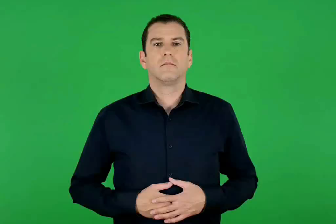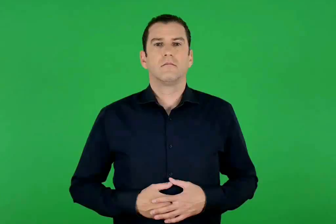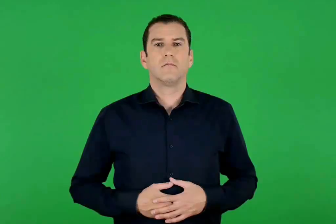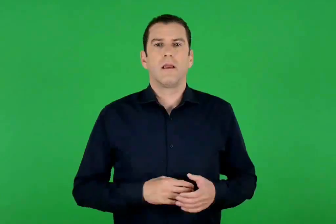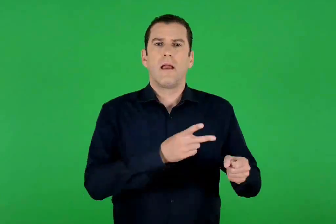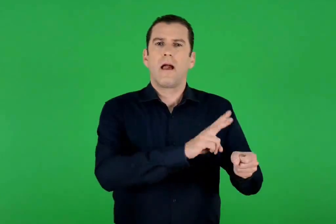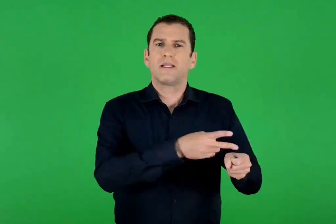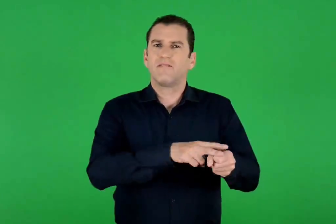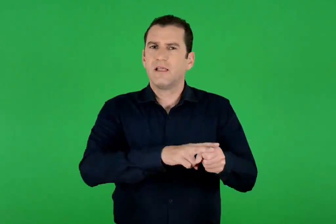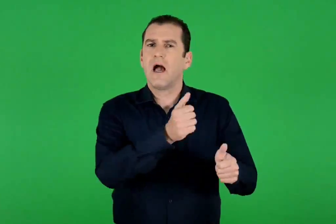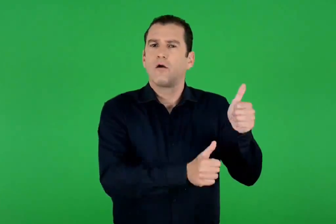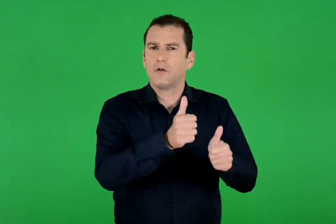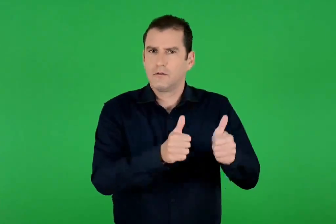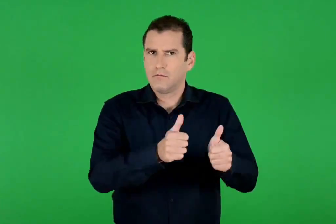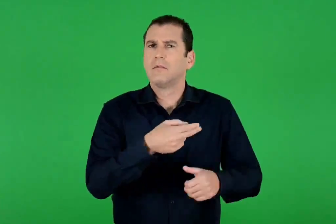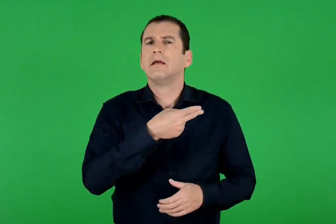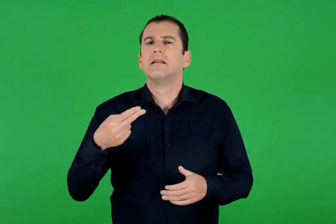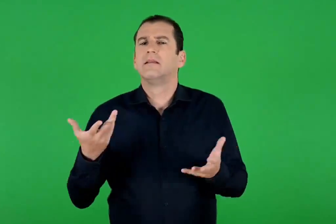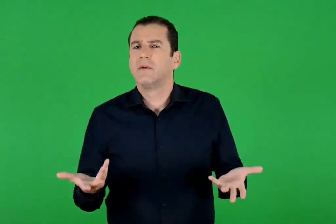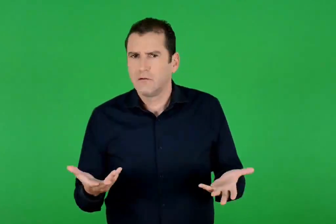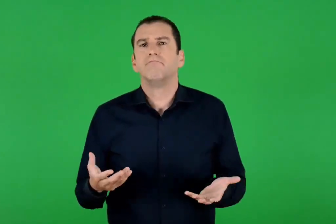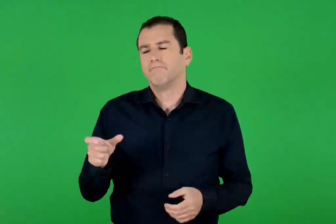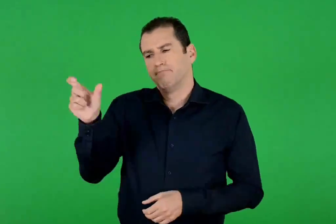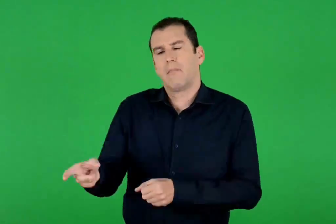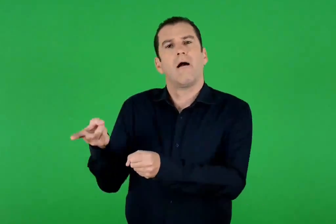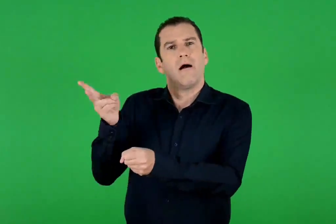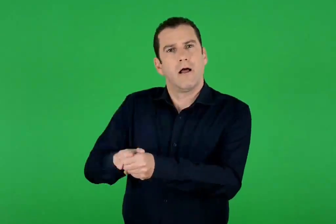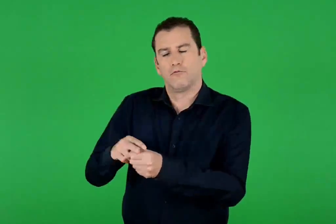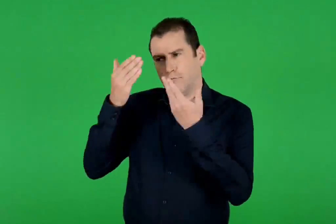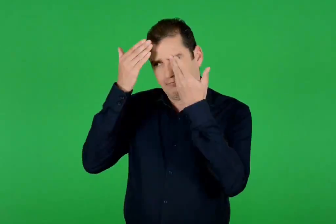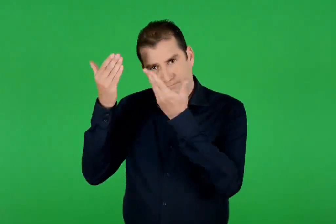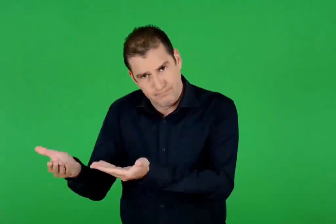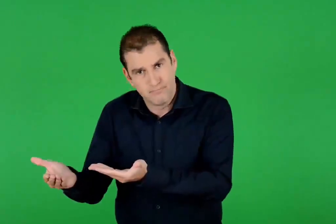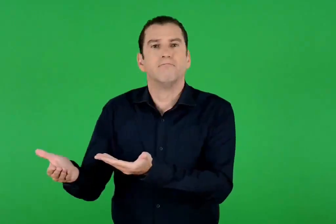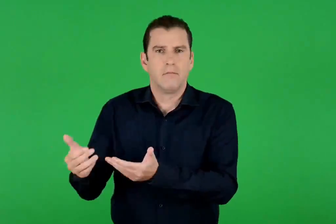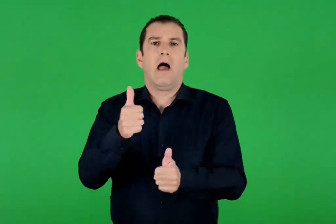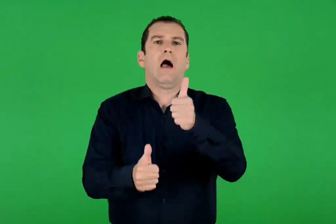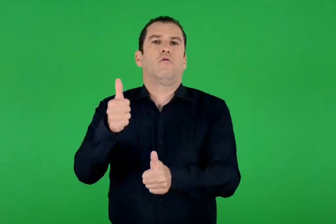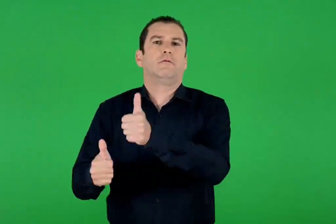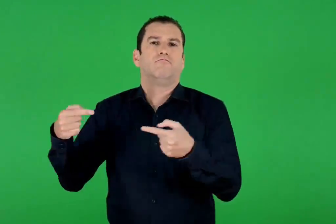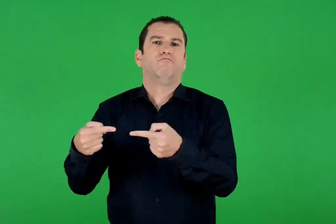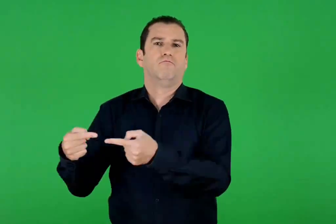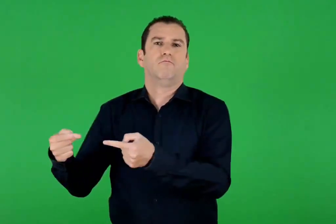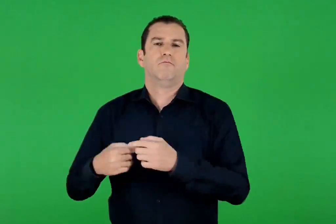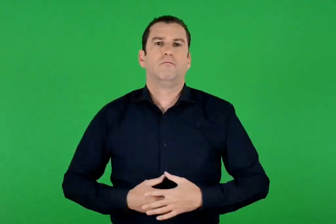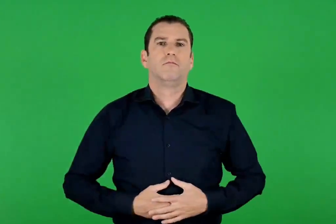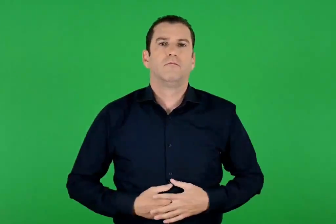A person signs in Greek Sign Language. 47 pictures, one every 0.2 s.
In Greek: επιτάφιοι αγώνες αγώνες που γίνονταν για να τιμήσουν κάποιο νεκρό
